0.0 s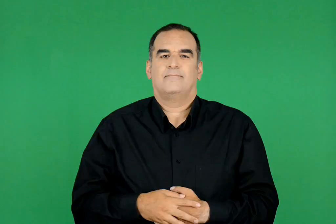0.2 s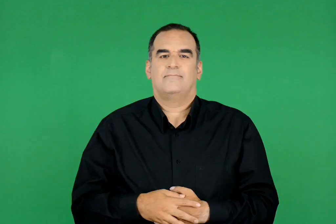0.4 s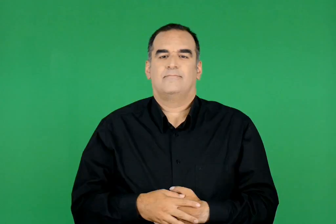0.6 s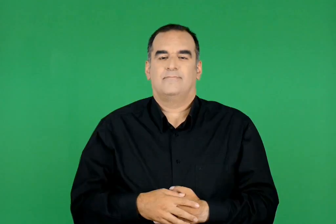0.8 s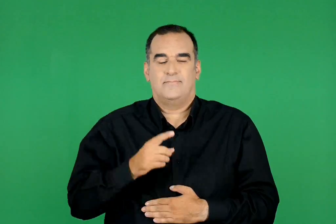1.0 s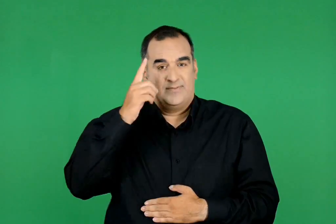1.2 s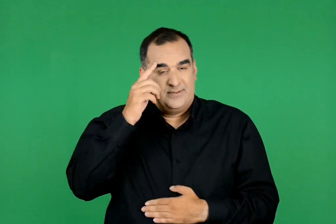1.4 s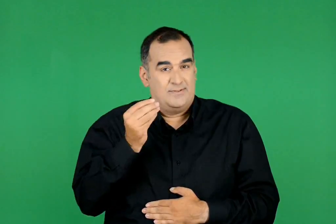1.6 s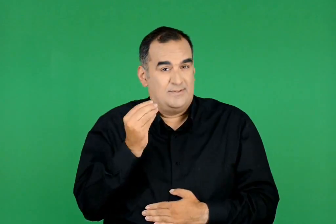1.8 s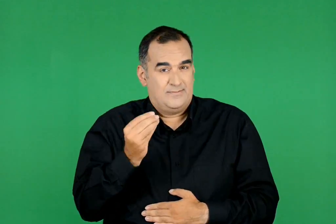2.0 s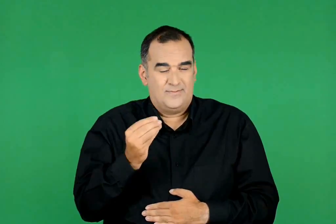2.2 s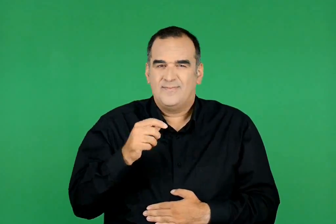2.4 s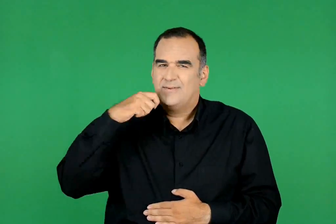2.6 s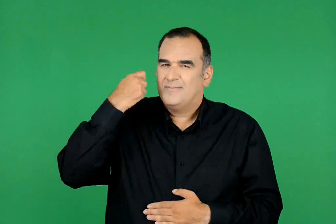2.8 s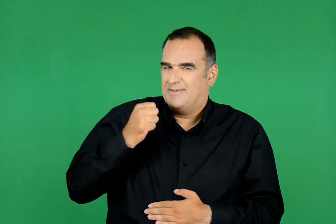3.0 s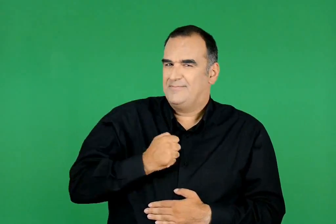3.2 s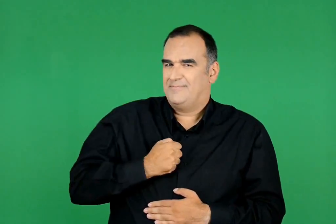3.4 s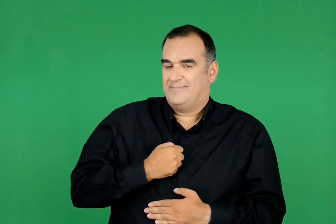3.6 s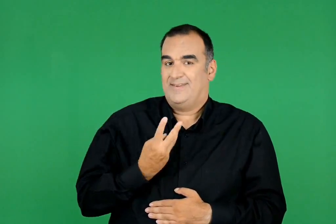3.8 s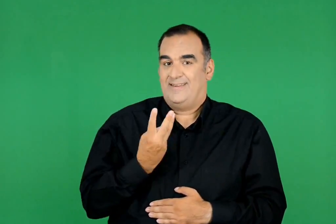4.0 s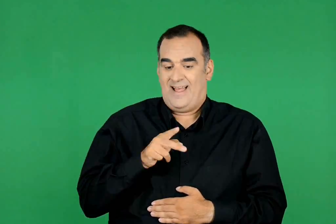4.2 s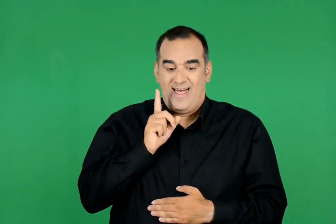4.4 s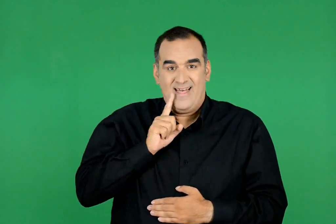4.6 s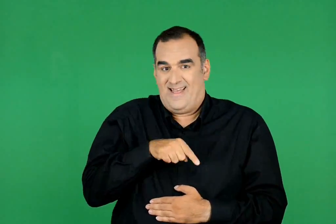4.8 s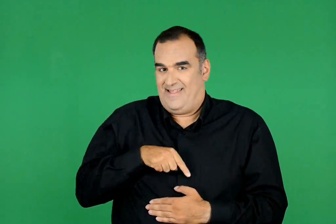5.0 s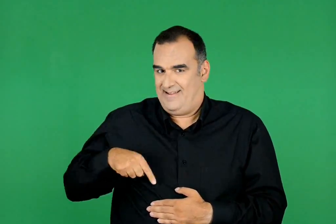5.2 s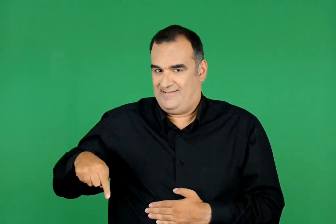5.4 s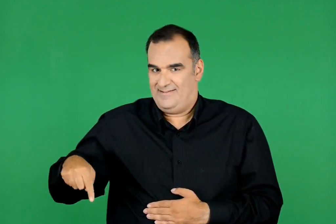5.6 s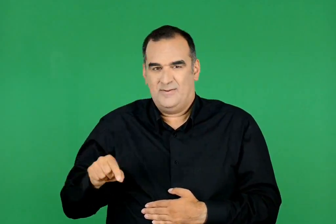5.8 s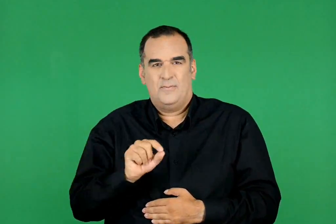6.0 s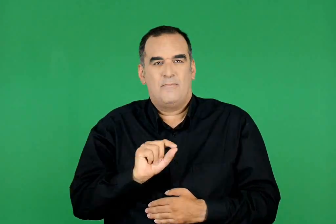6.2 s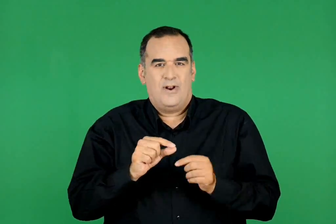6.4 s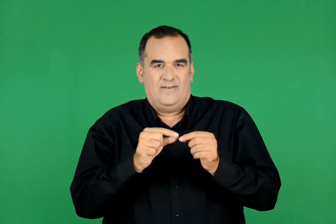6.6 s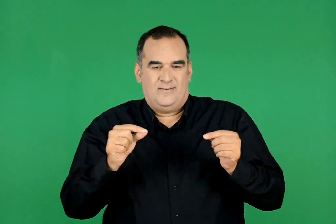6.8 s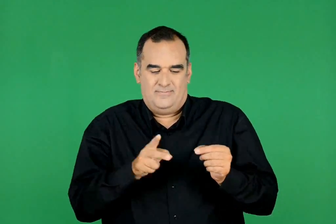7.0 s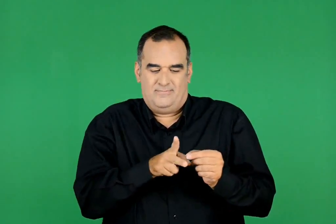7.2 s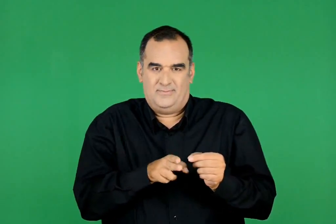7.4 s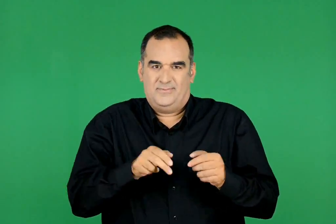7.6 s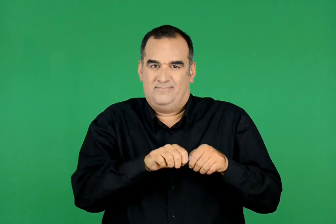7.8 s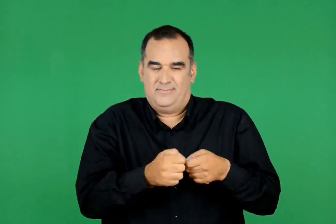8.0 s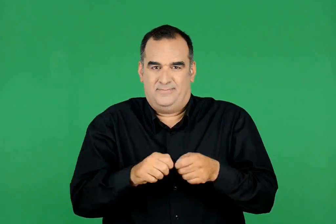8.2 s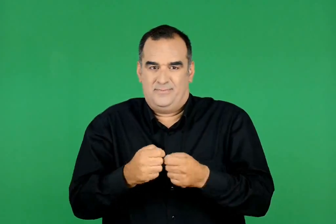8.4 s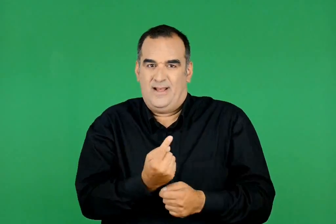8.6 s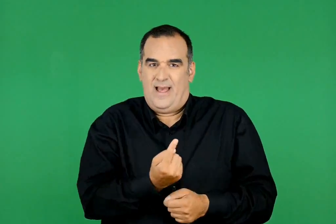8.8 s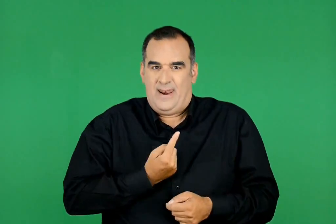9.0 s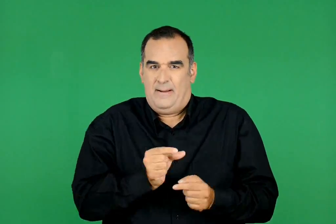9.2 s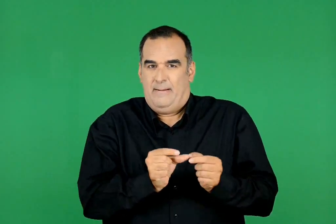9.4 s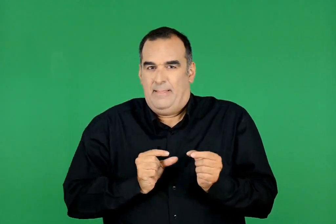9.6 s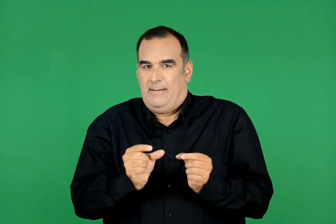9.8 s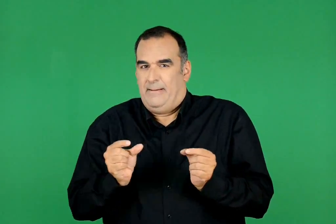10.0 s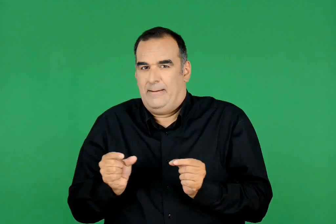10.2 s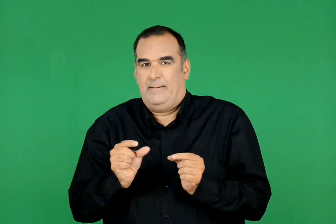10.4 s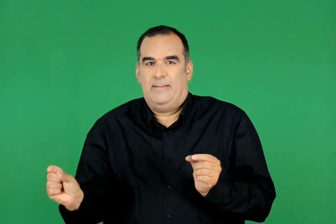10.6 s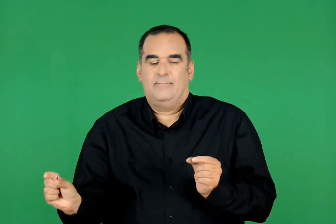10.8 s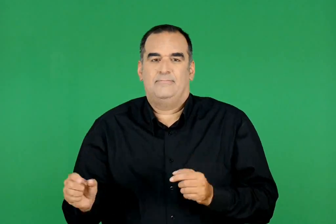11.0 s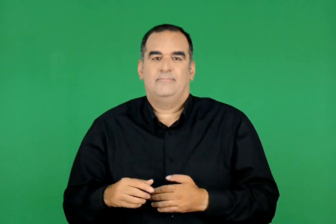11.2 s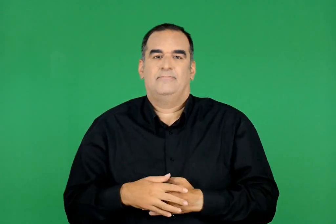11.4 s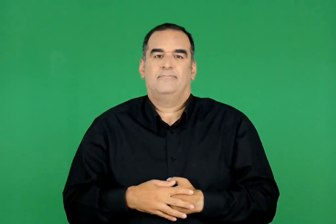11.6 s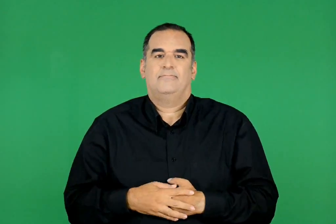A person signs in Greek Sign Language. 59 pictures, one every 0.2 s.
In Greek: σκέψου ότι ένα μολύβι το έκοβε η μάνα μου στα τρία , για να πάρουμε οι τρεις αδελφές από ένα κομματάκι
